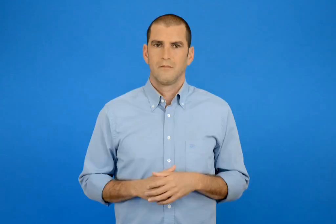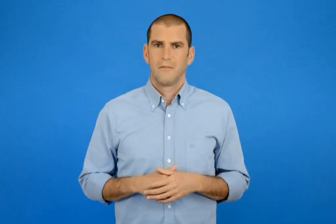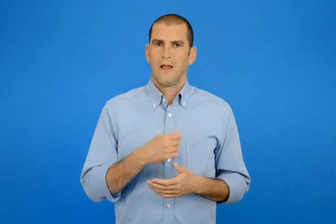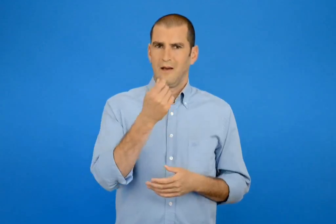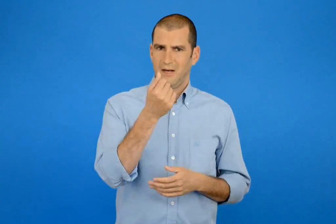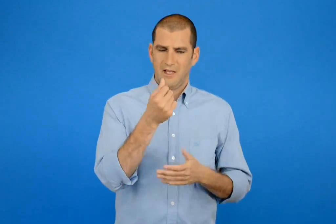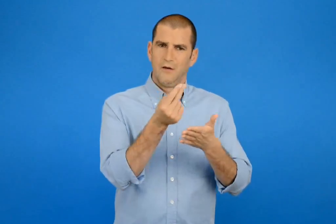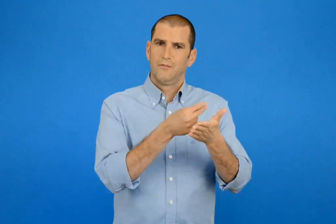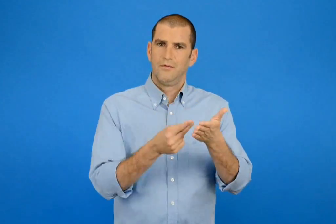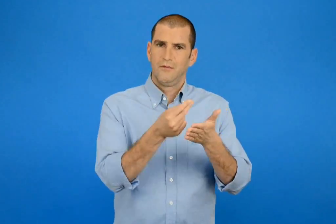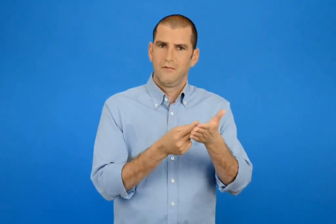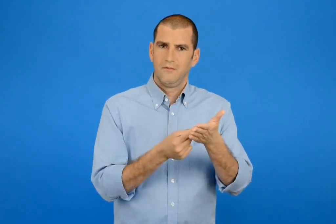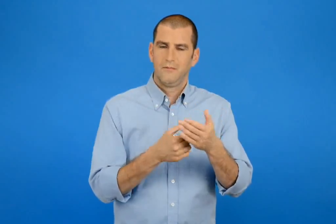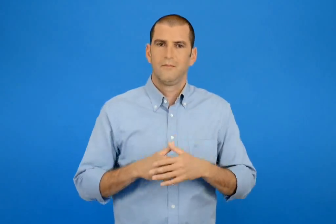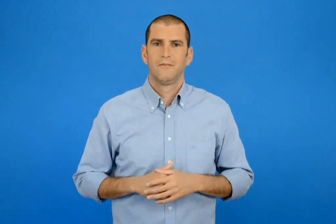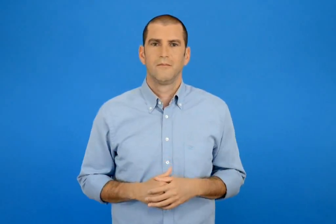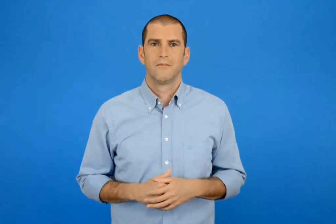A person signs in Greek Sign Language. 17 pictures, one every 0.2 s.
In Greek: τα ζωγραφίζω
